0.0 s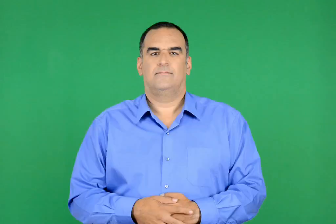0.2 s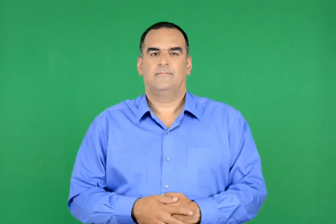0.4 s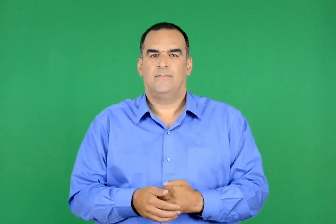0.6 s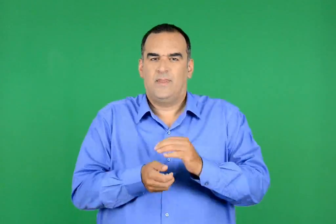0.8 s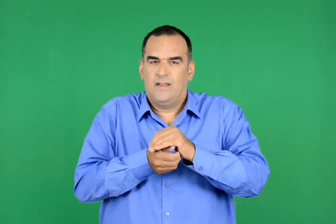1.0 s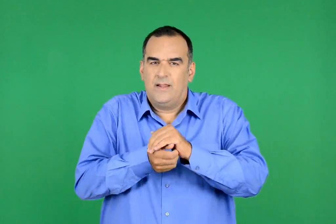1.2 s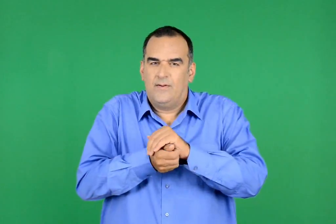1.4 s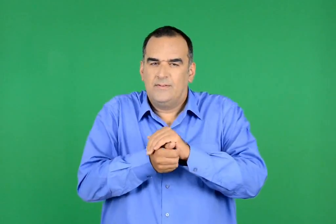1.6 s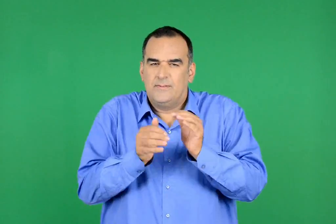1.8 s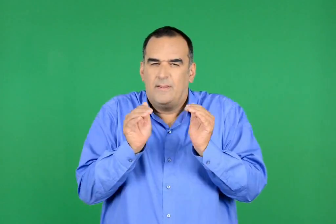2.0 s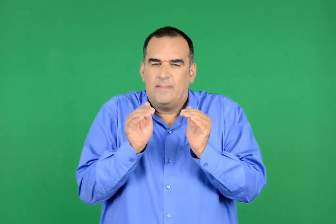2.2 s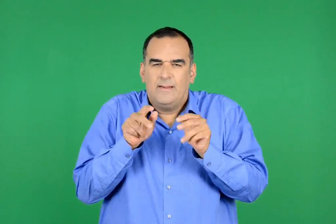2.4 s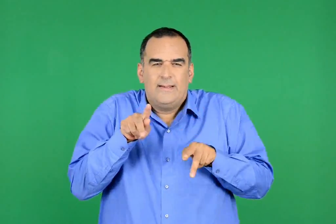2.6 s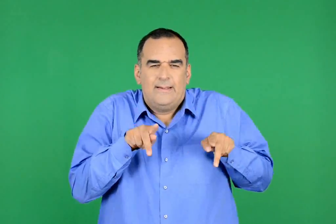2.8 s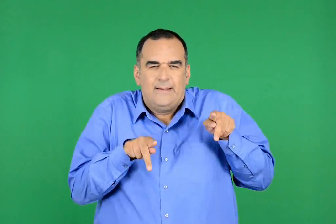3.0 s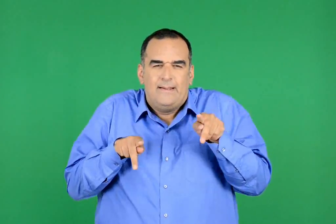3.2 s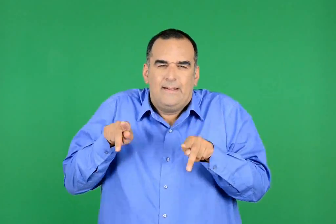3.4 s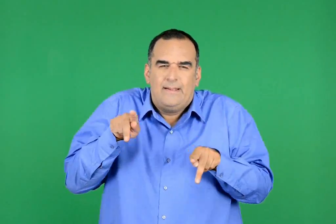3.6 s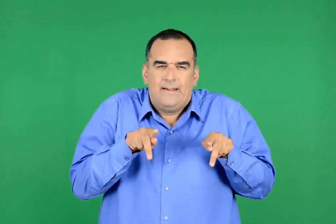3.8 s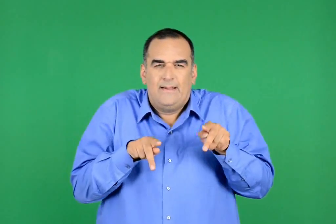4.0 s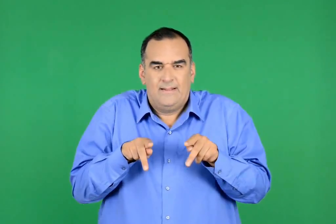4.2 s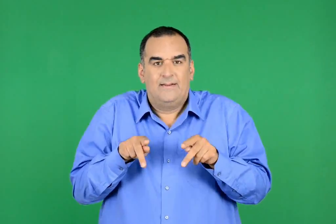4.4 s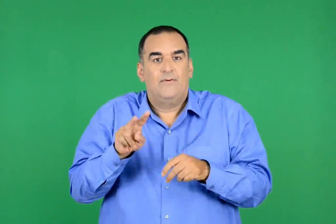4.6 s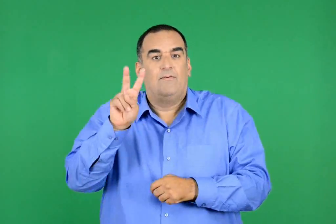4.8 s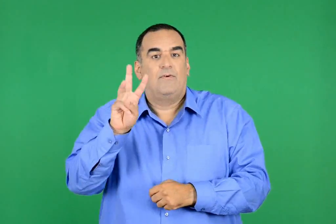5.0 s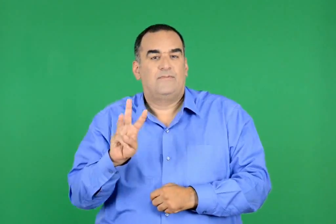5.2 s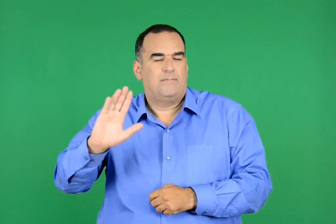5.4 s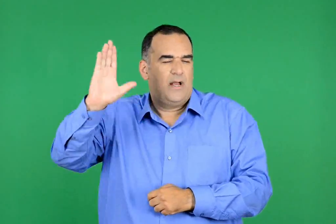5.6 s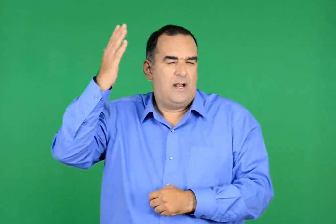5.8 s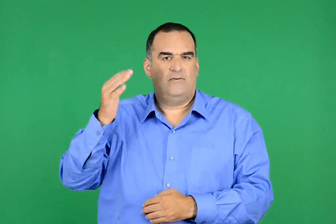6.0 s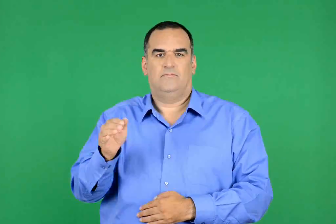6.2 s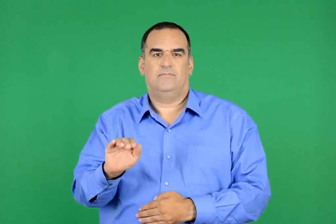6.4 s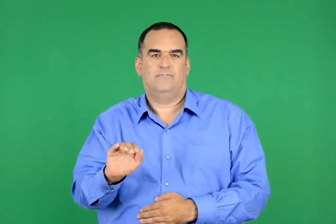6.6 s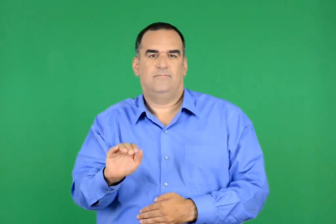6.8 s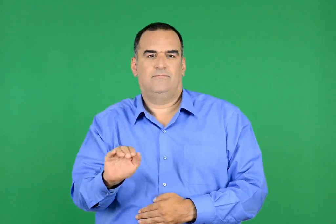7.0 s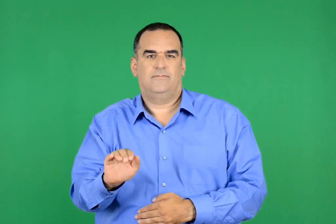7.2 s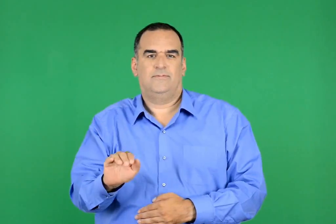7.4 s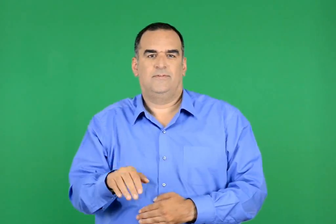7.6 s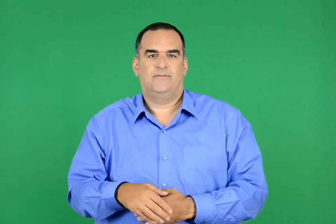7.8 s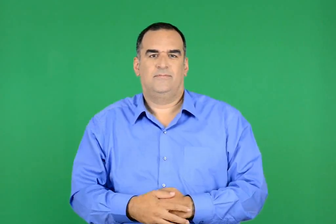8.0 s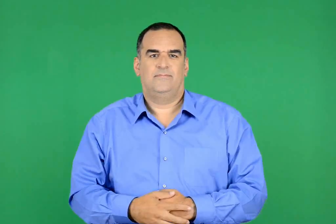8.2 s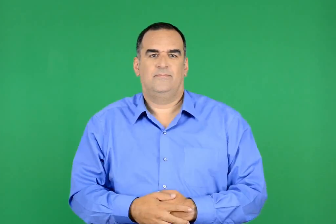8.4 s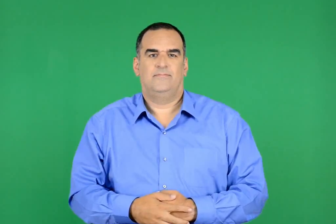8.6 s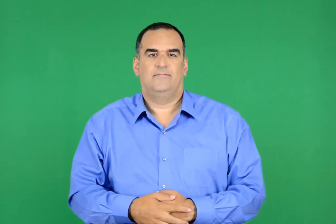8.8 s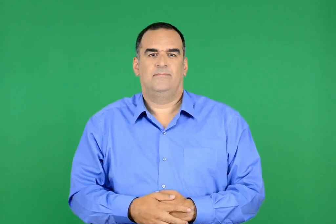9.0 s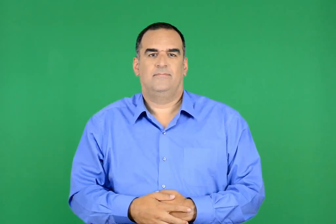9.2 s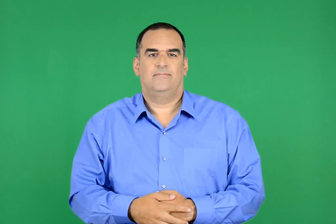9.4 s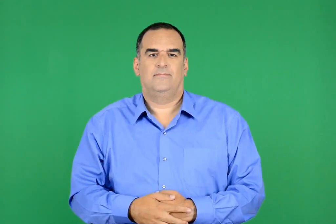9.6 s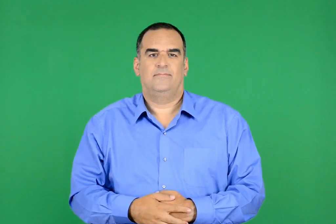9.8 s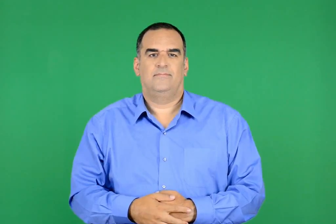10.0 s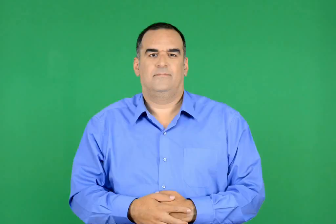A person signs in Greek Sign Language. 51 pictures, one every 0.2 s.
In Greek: η χελωνίτσα καρέτα καρέτα και το παλιό φολκσβάγκεν
